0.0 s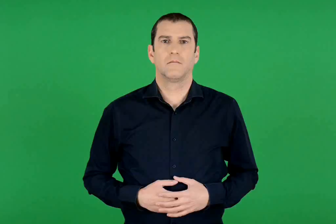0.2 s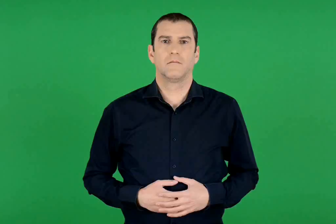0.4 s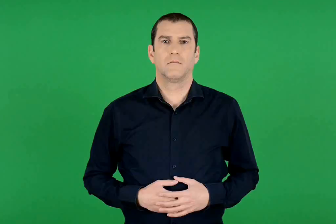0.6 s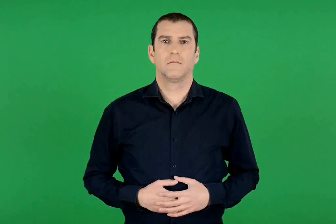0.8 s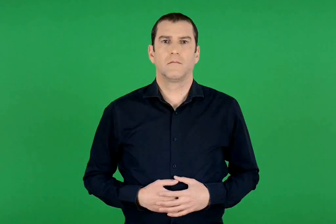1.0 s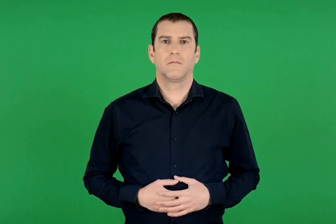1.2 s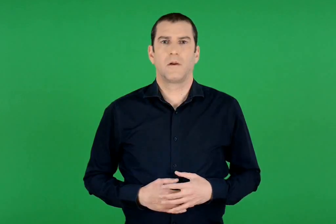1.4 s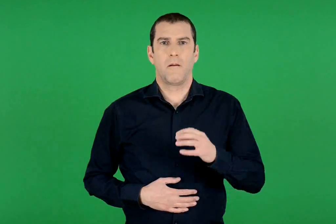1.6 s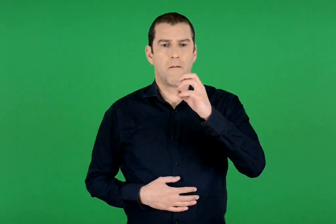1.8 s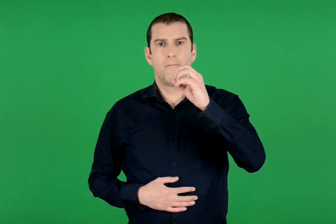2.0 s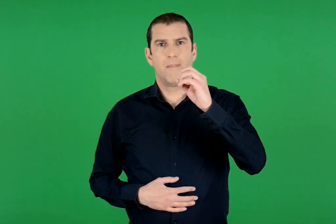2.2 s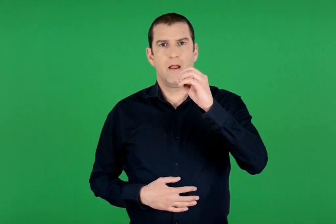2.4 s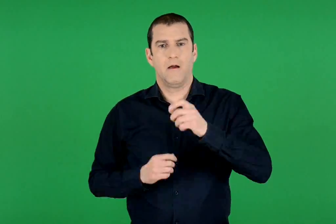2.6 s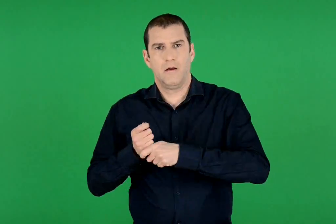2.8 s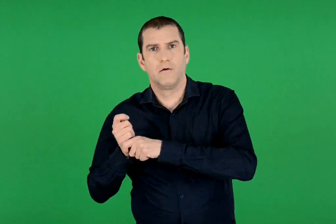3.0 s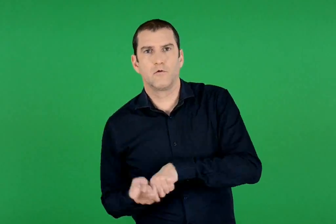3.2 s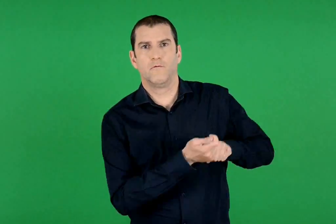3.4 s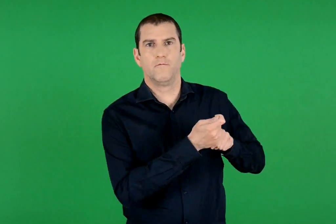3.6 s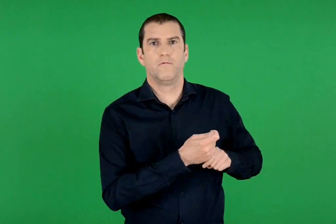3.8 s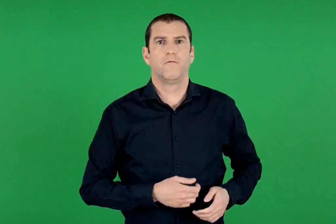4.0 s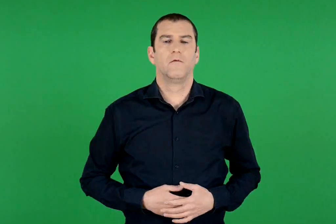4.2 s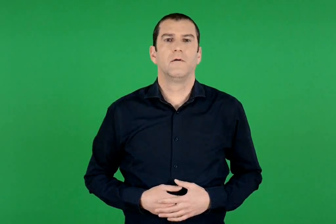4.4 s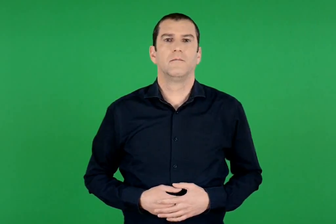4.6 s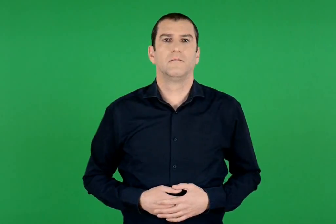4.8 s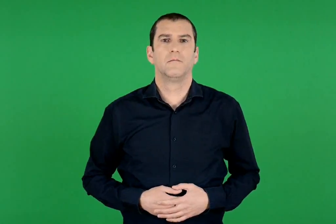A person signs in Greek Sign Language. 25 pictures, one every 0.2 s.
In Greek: μπάλα γκολφ
